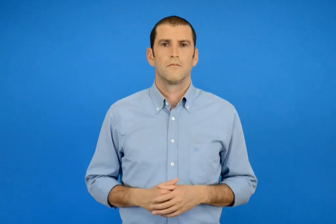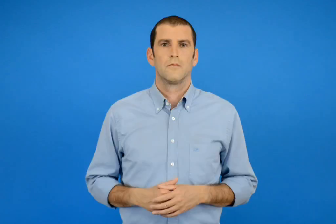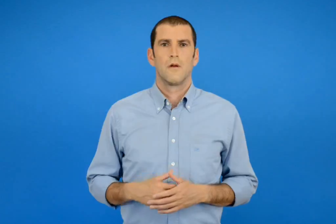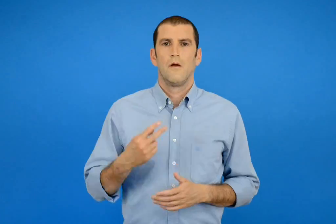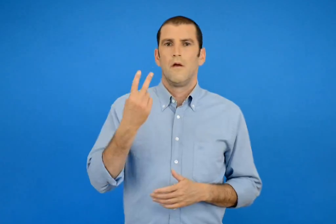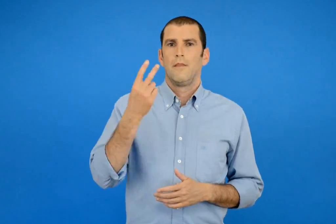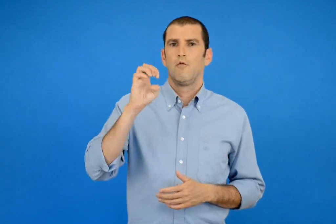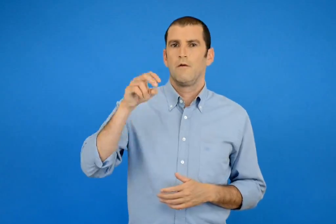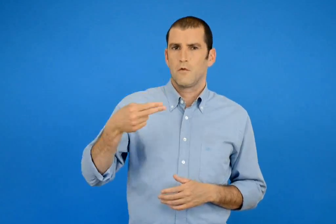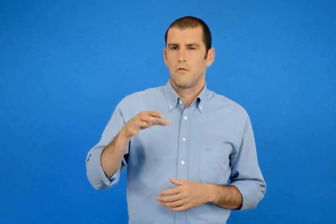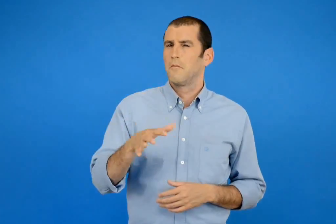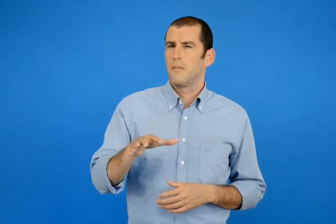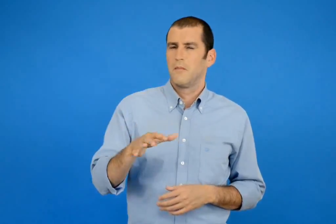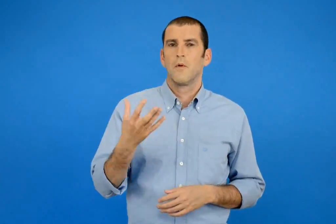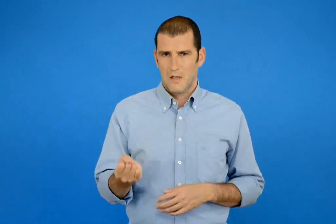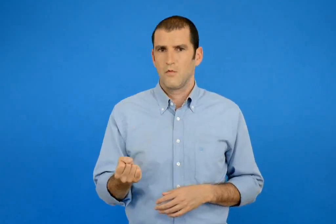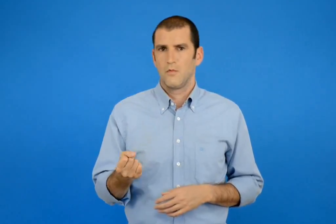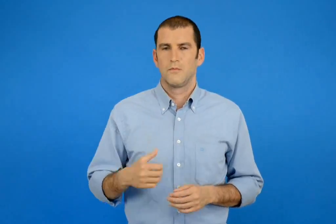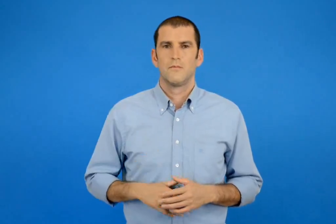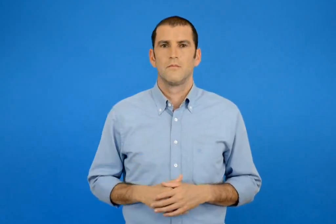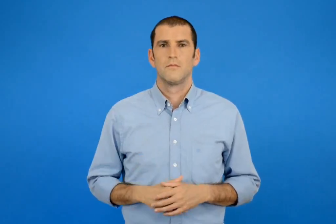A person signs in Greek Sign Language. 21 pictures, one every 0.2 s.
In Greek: έχω περίπου 2 €
